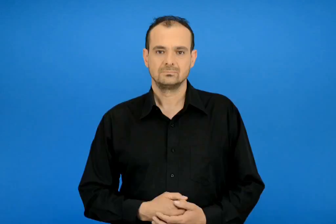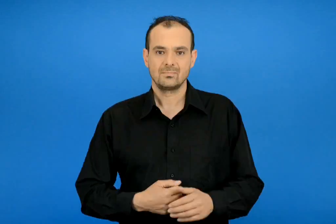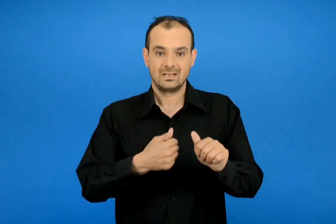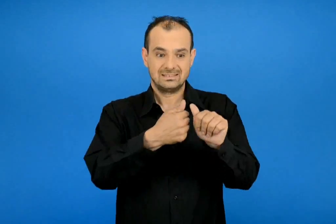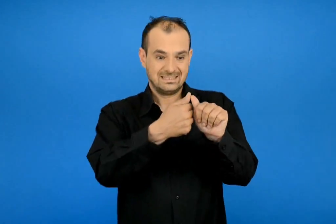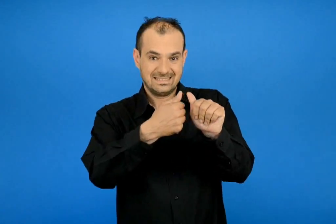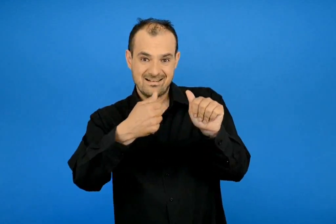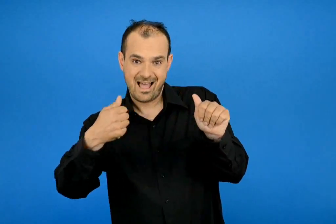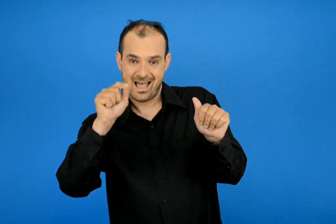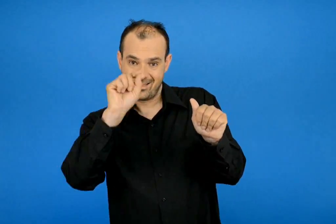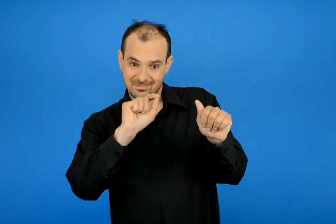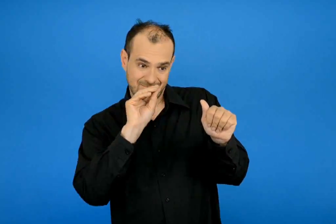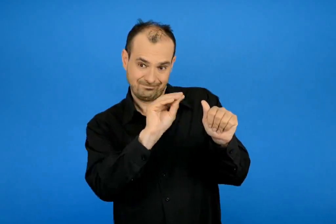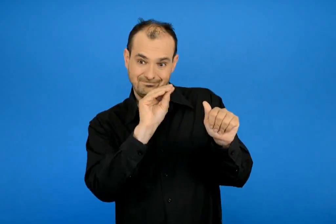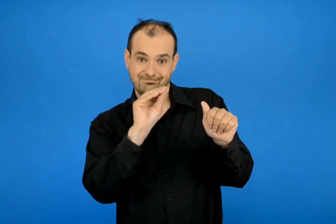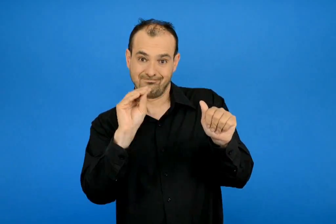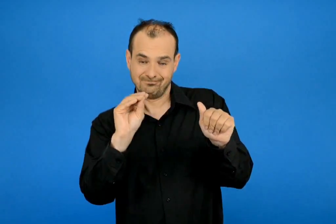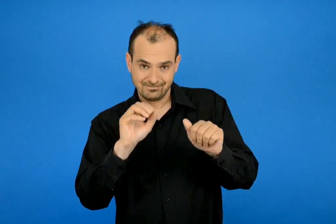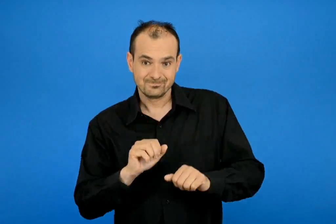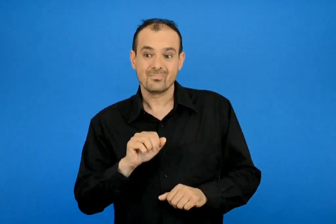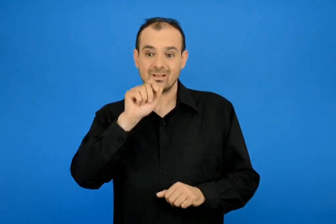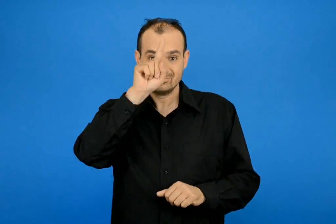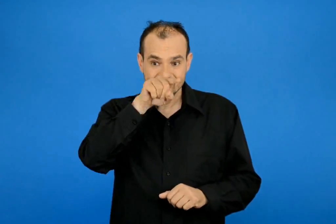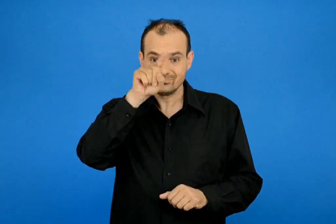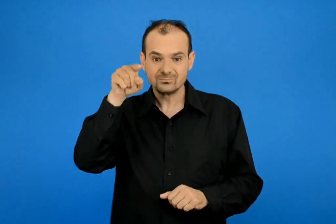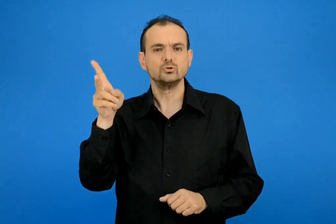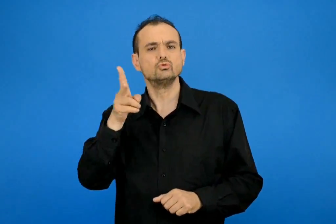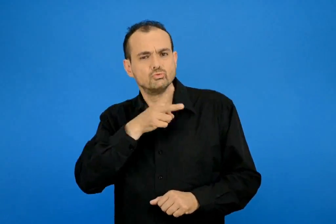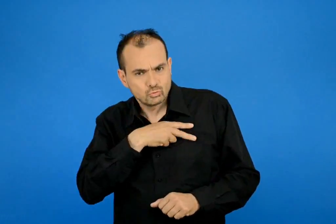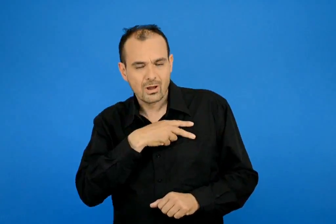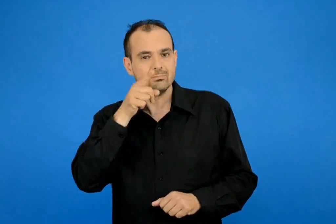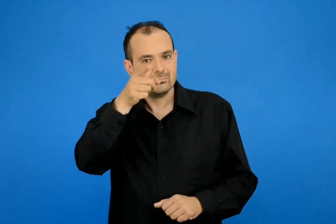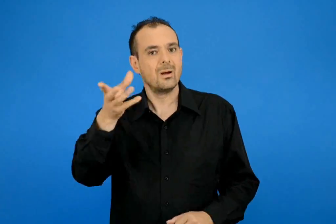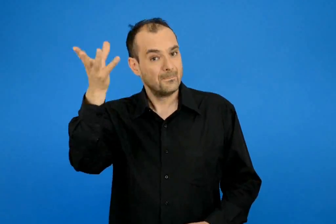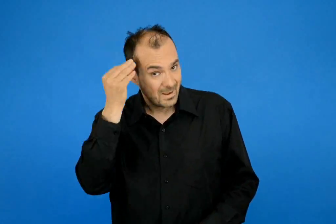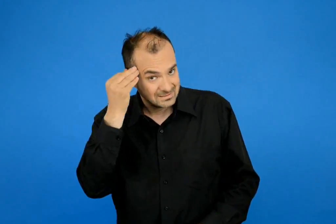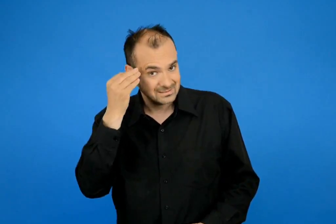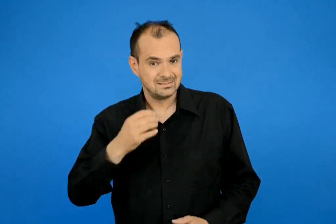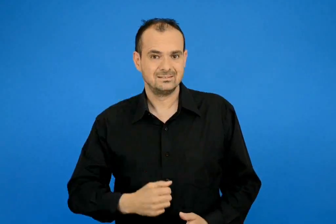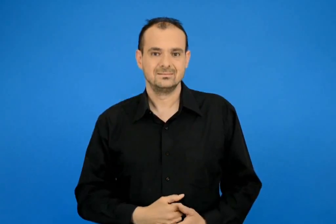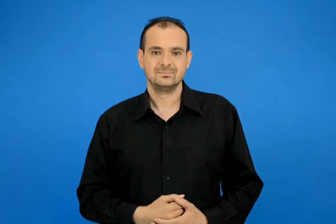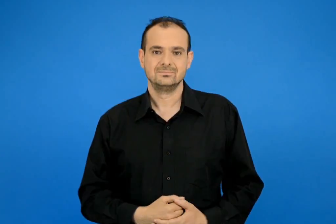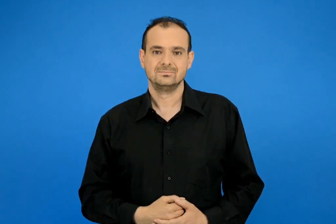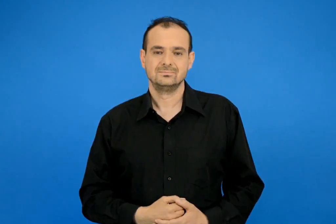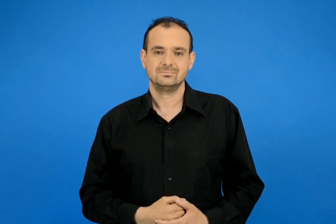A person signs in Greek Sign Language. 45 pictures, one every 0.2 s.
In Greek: γράψε τα στη σειρά τόνισε σωστά και θα το μάθεις
